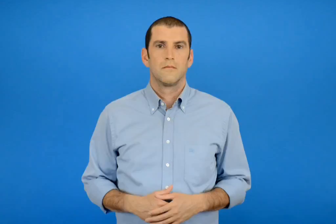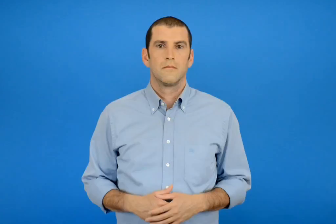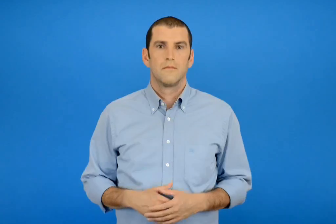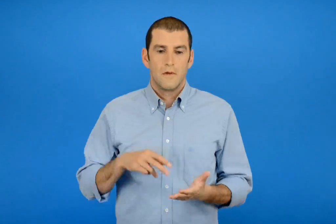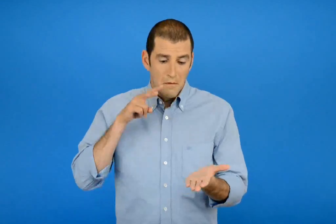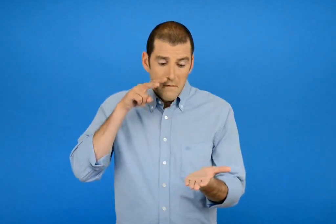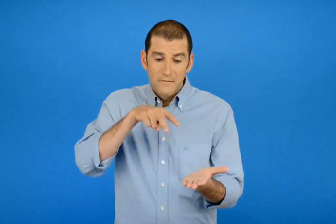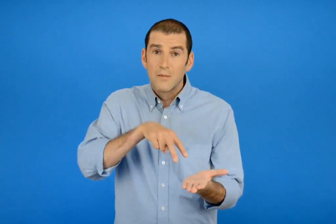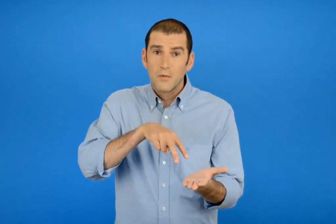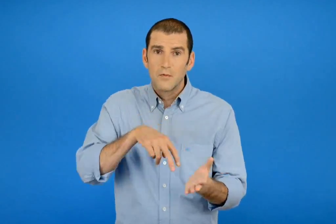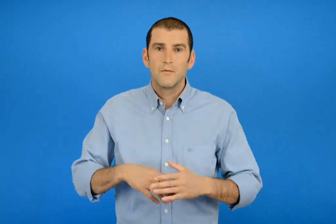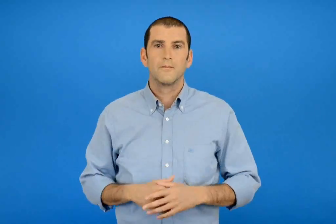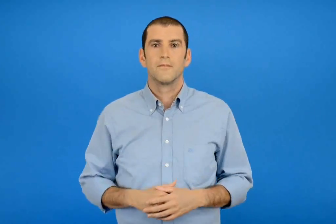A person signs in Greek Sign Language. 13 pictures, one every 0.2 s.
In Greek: βλέπω
